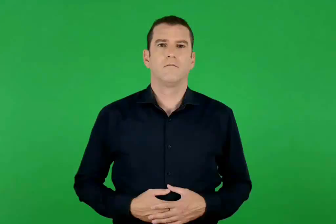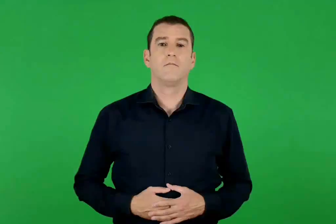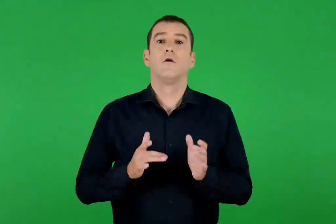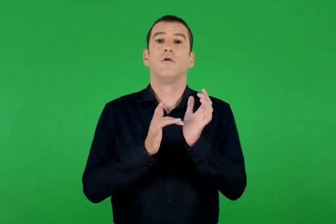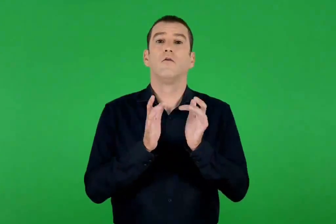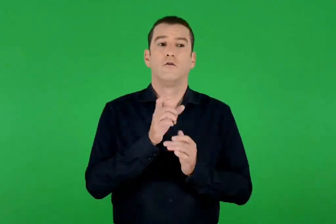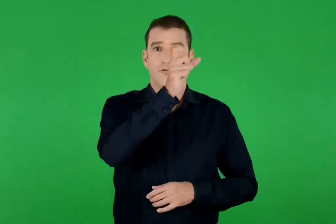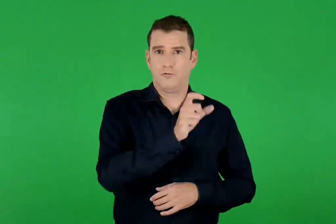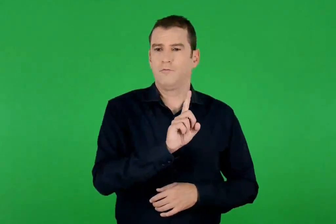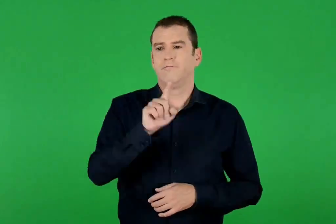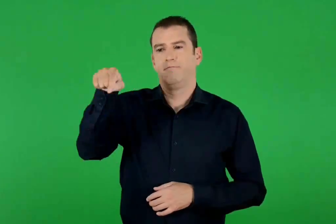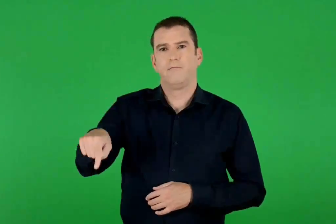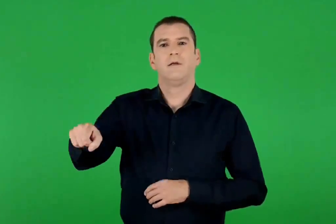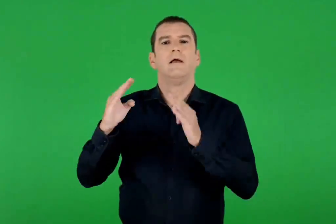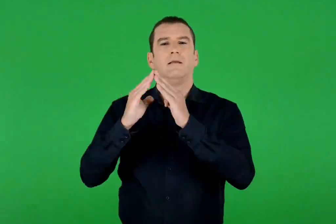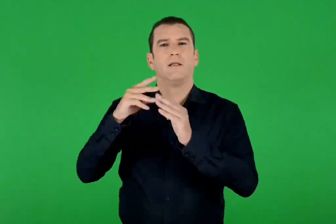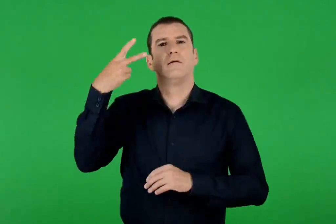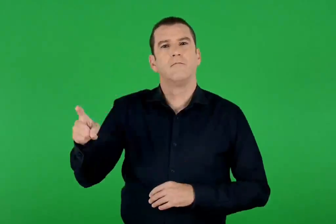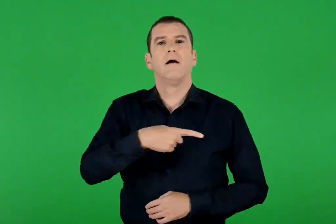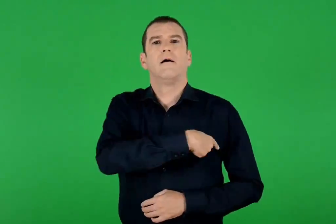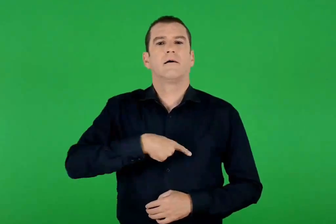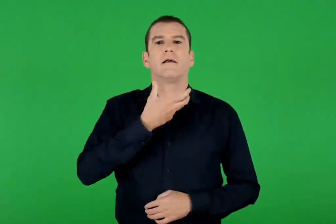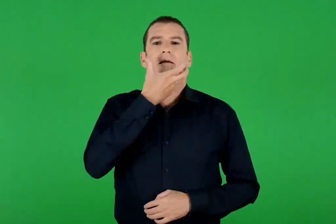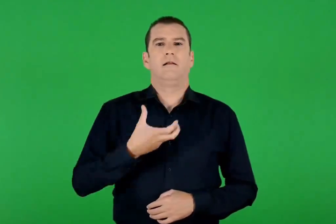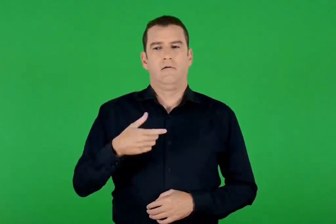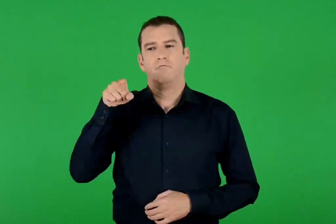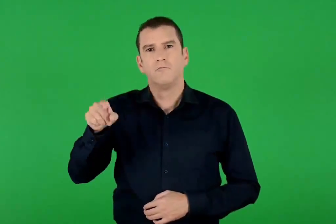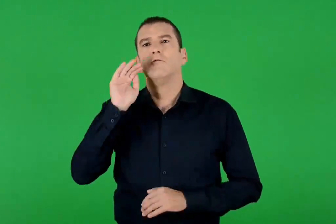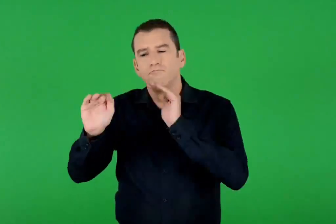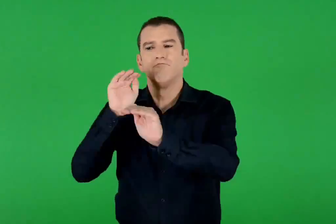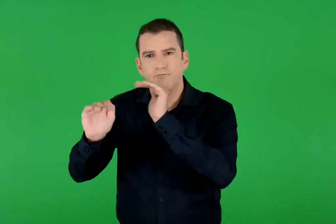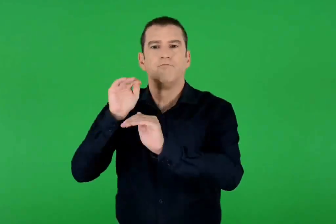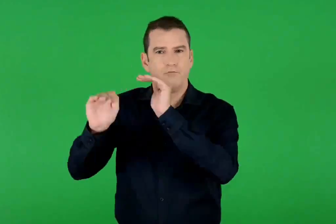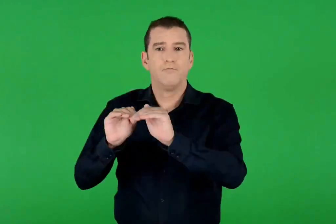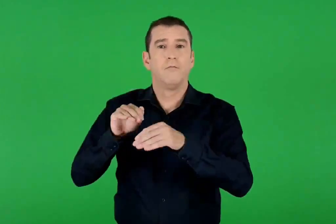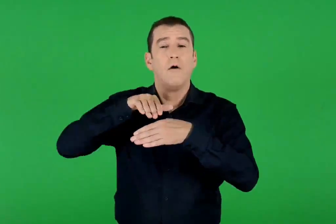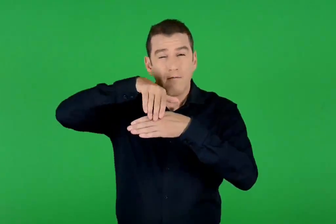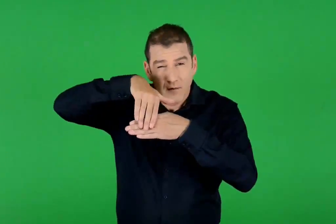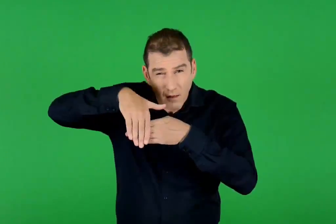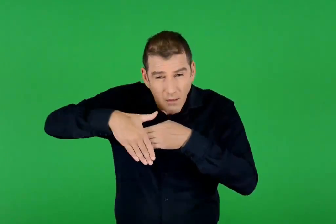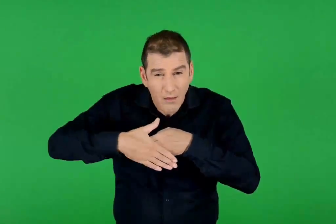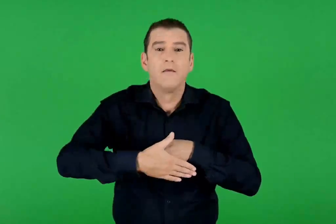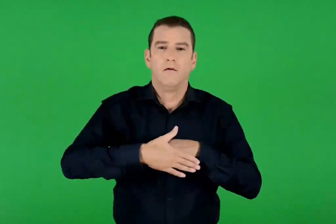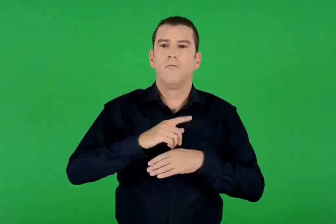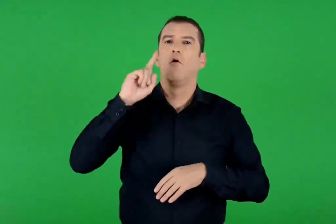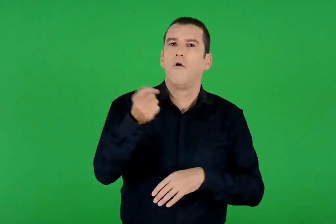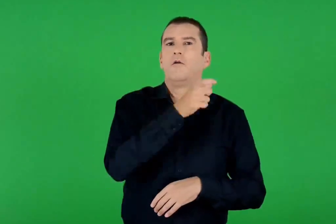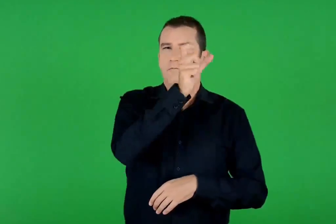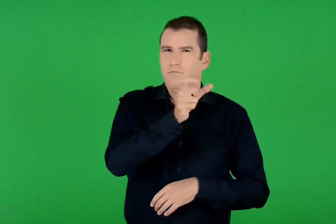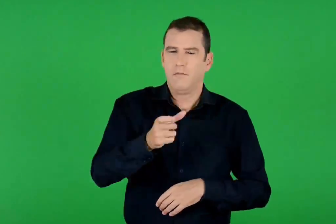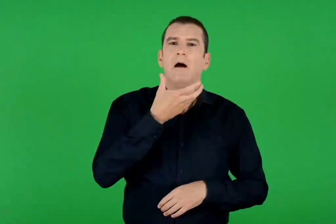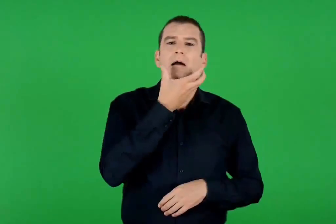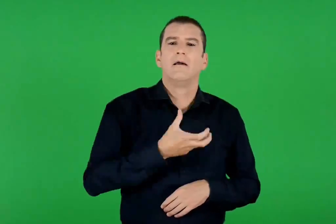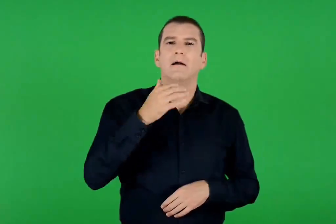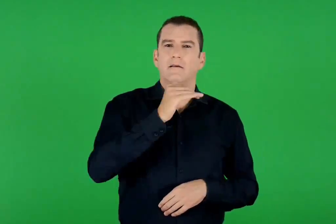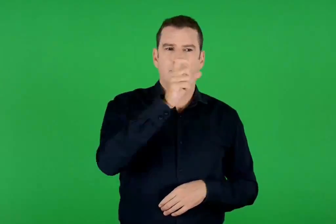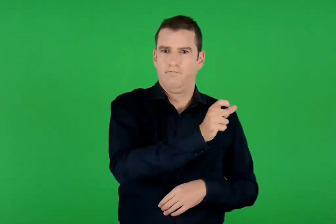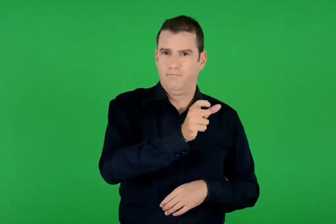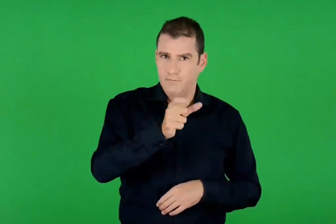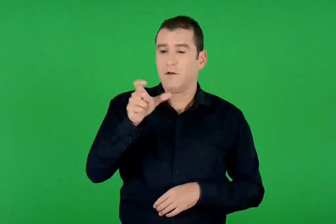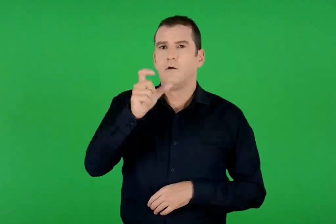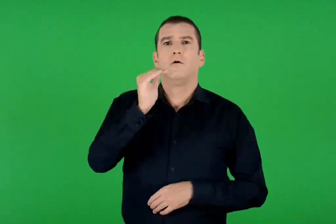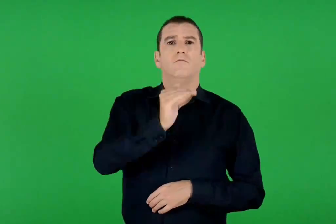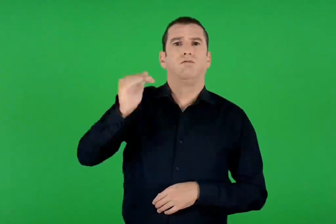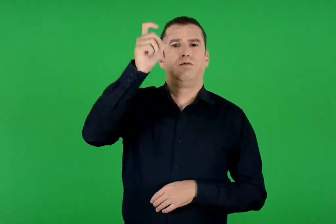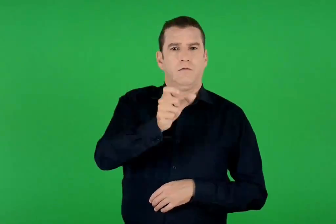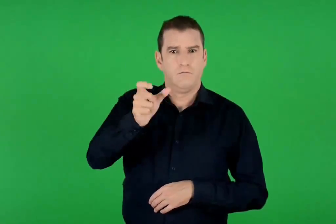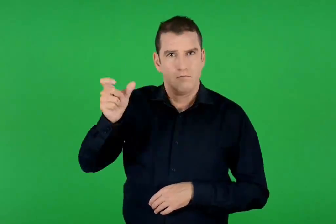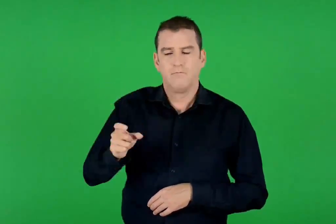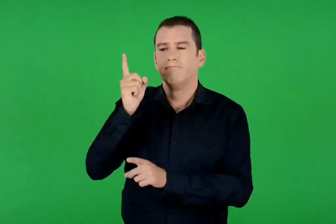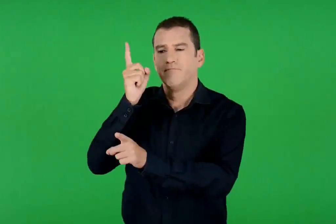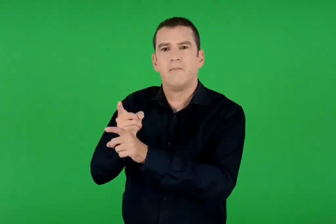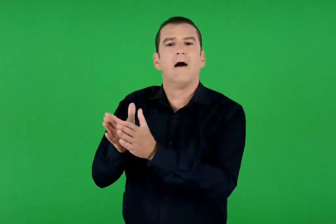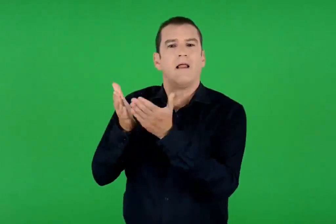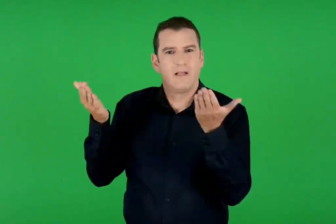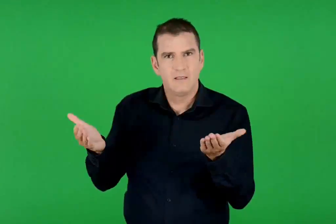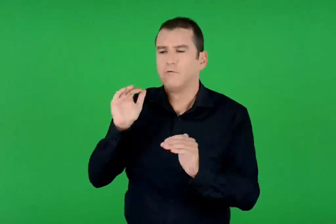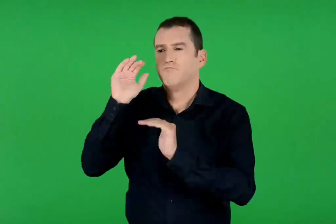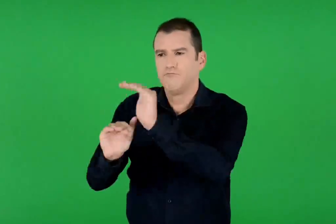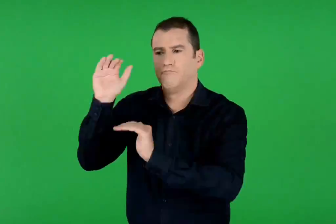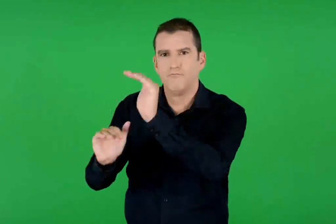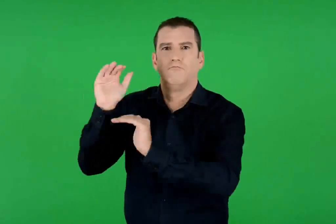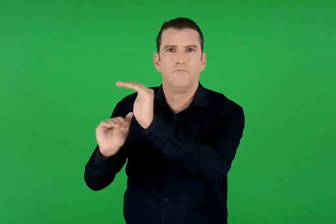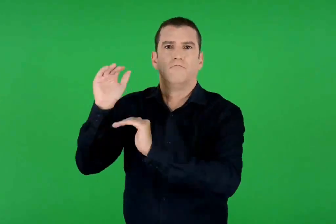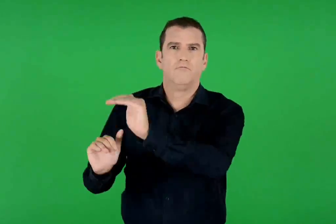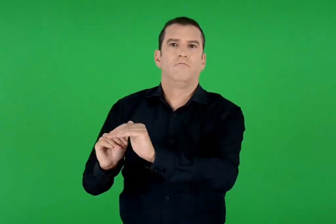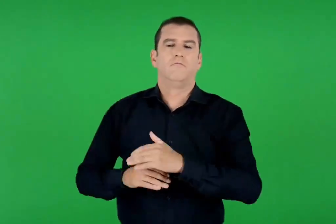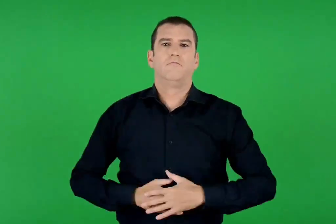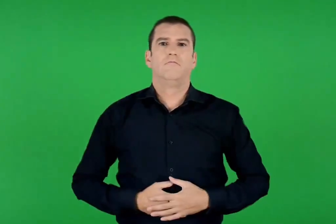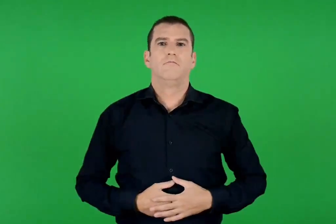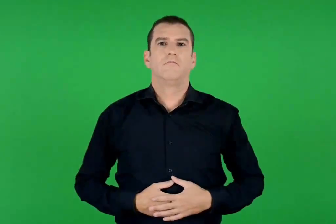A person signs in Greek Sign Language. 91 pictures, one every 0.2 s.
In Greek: ο ιησούς ανακρινόταν στο σπίτι του αρχιερέα. όλη τη νύχτα τον ρωτούσαν οι ιερείς , οι πρεσβύτεροι και οι γραμματείς
